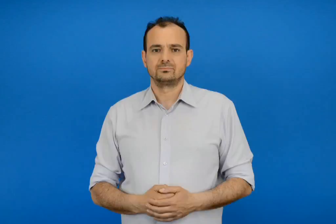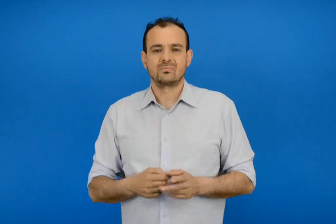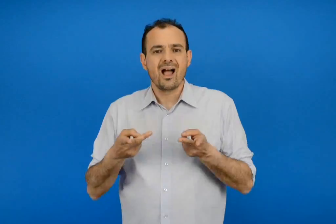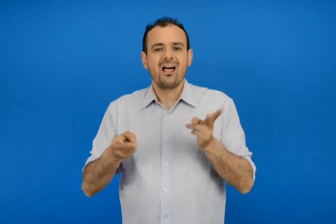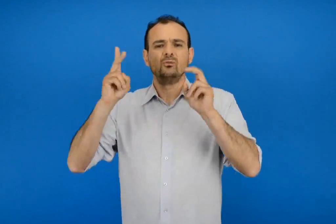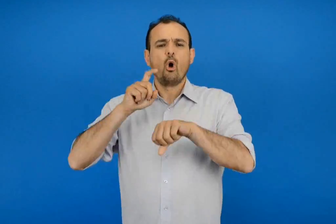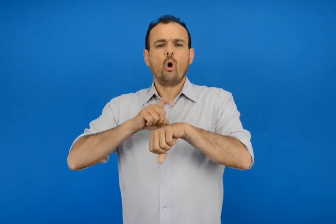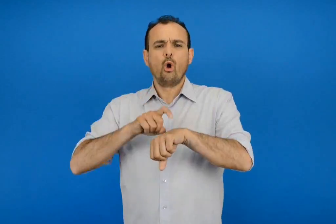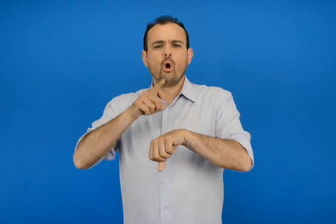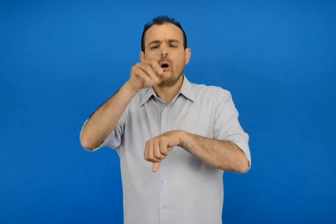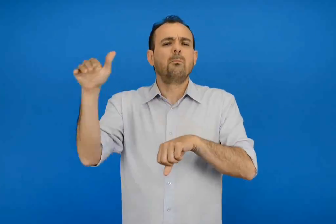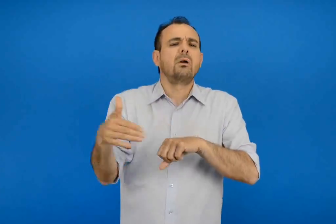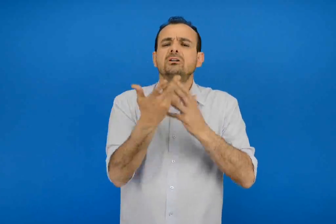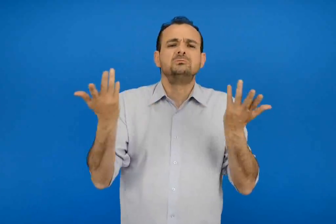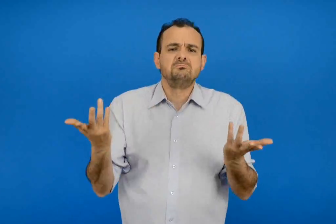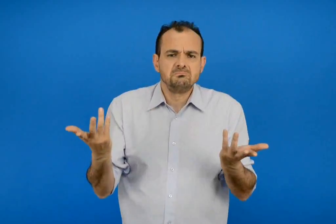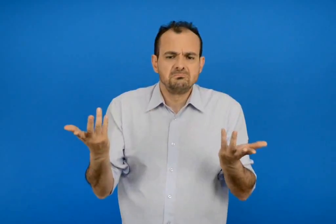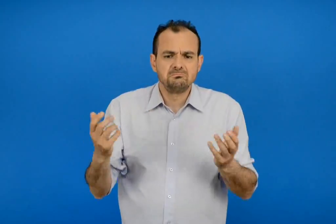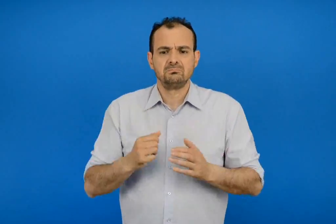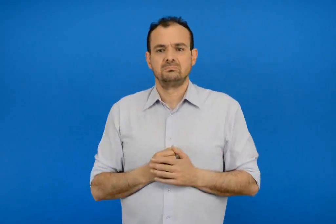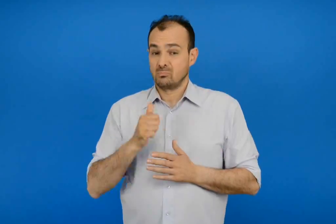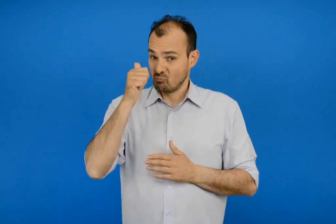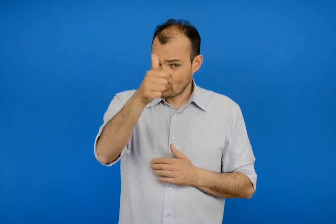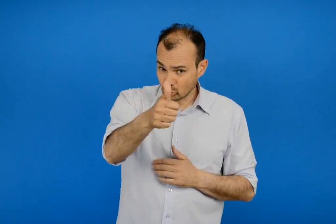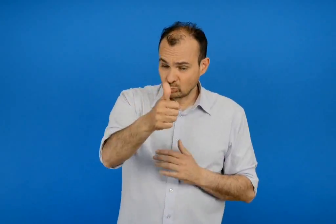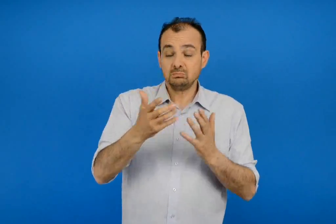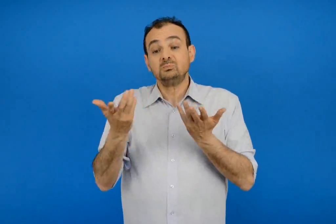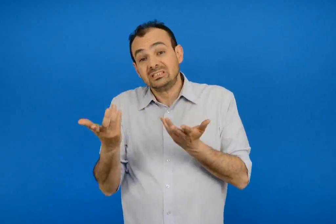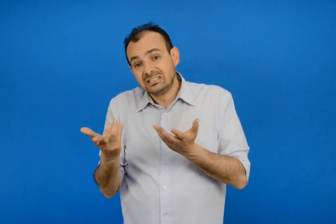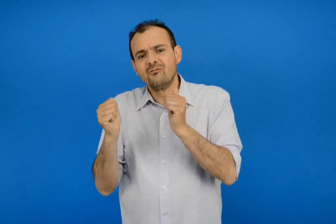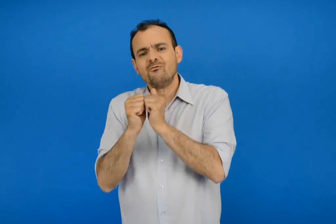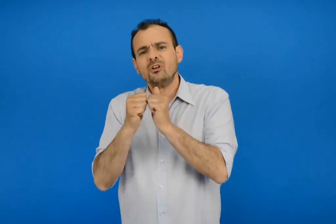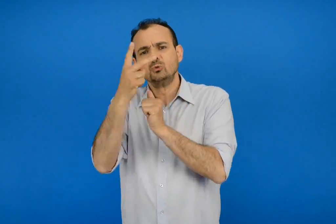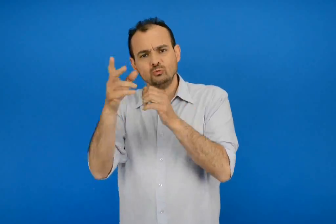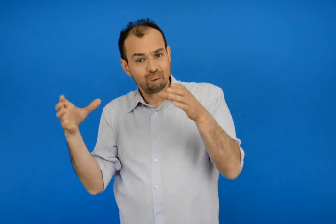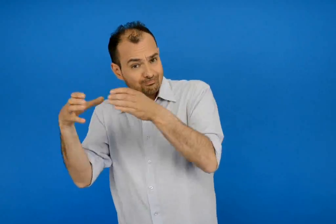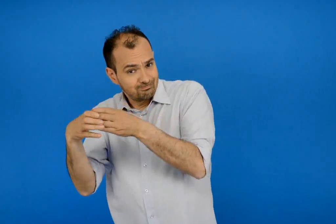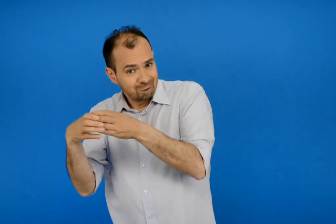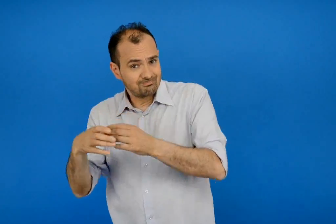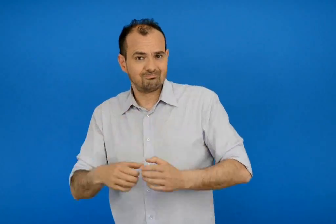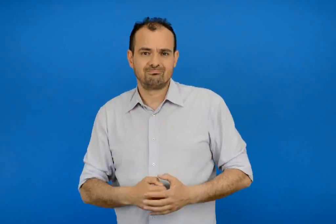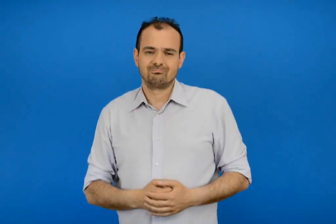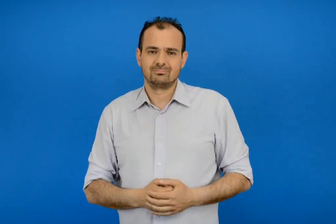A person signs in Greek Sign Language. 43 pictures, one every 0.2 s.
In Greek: πως περνάς τον ελεύθερο χρόνο σου μονός σου η με τους φίλους σου ;
